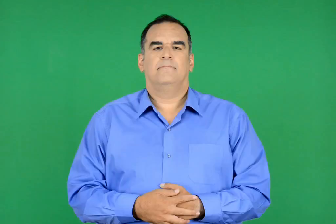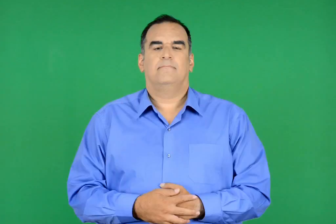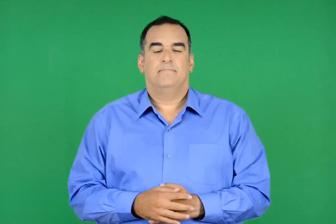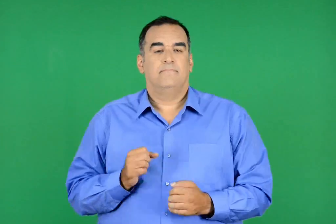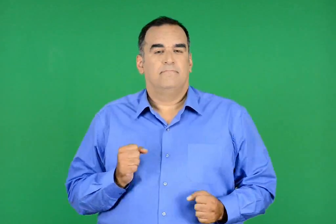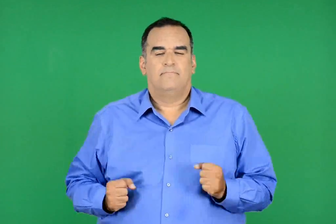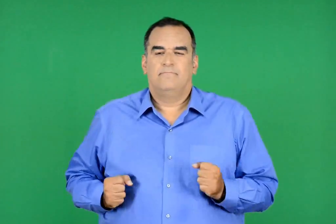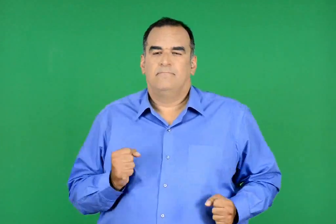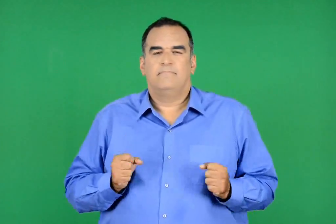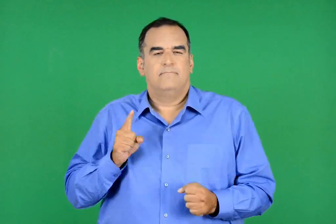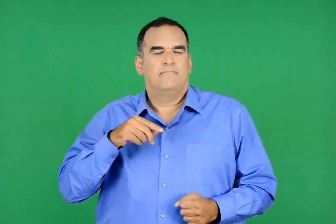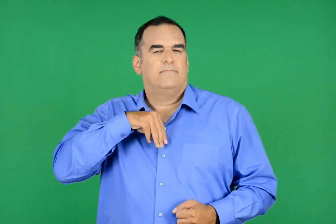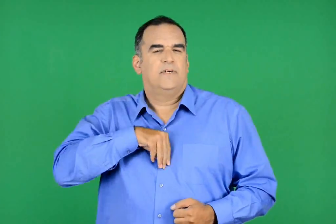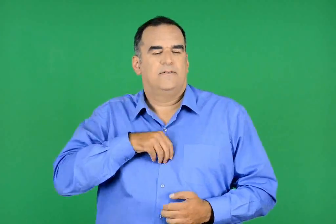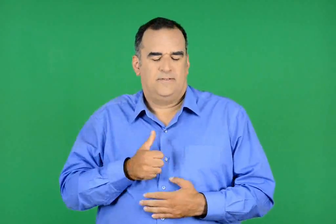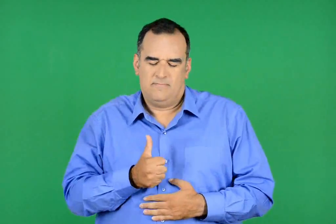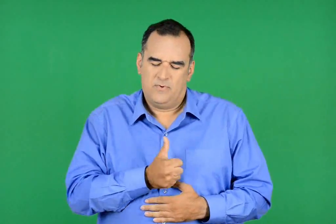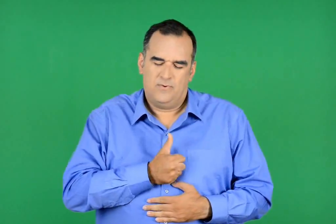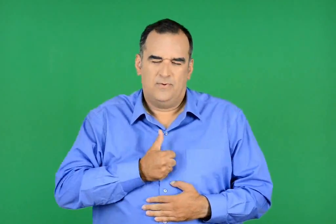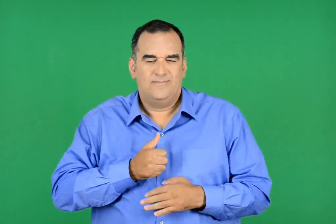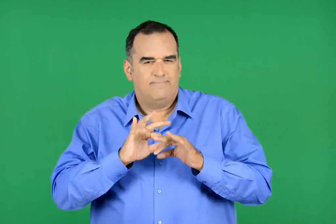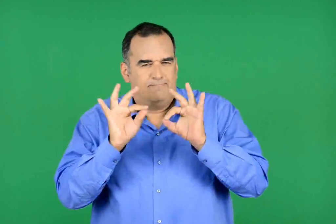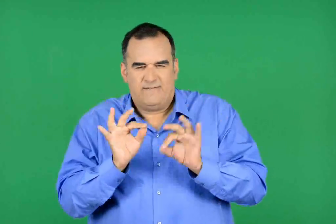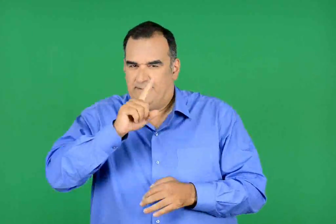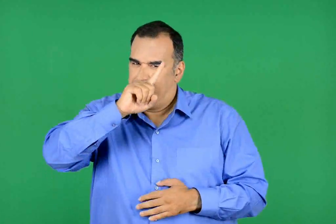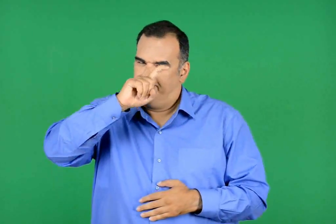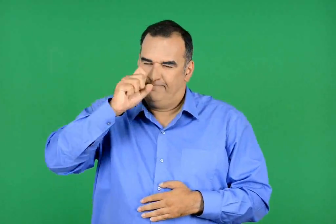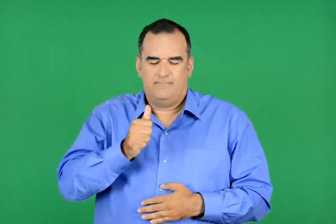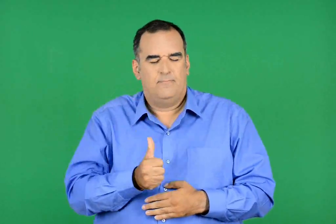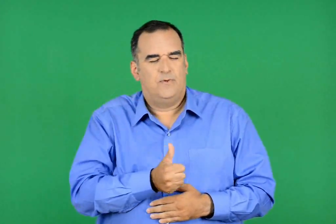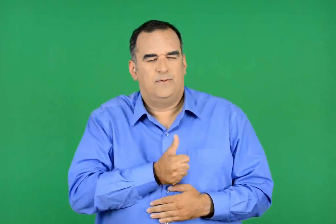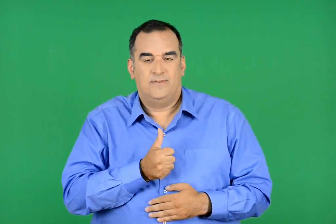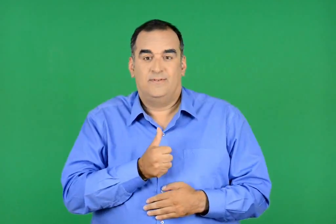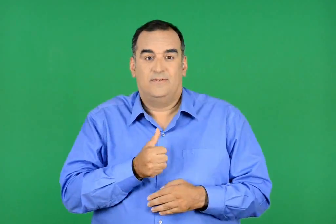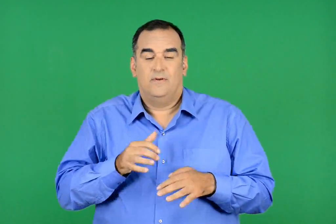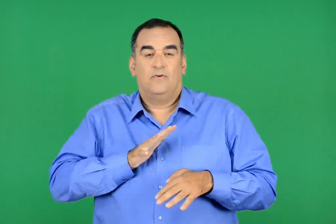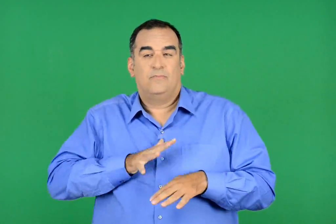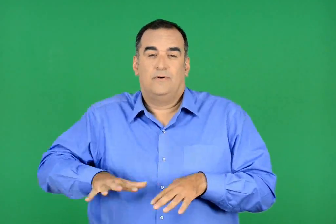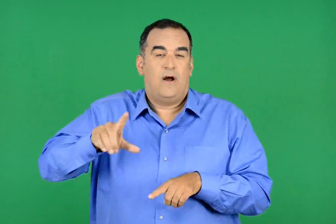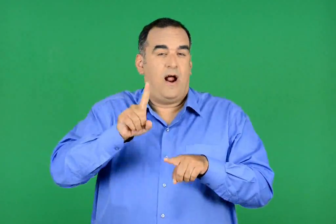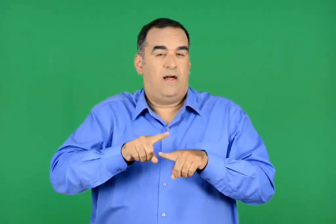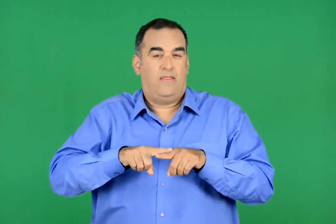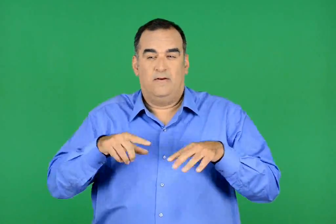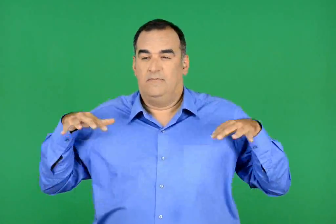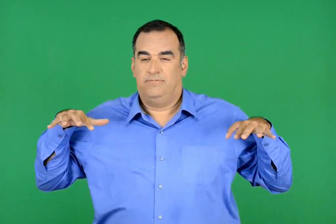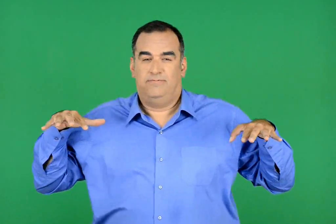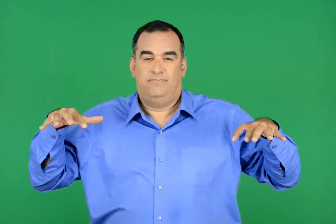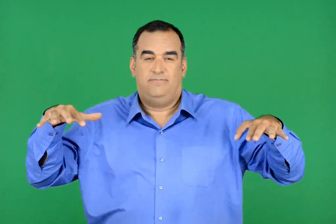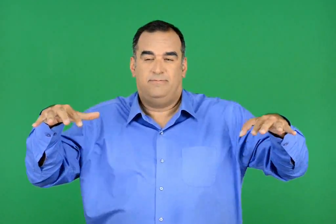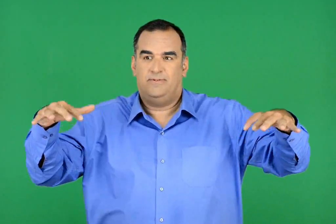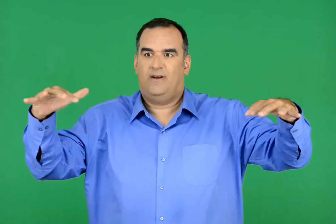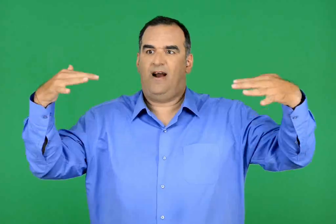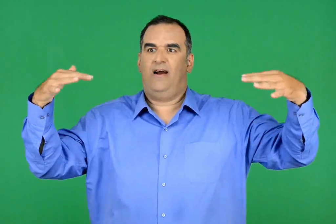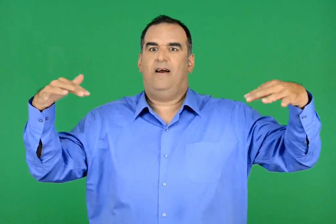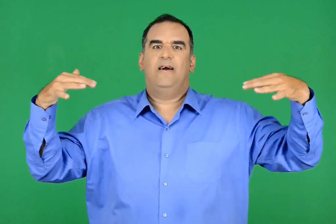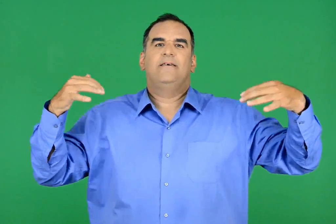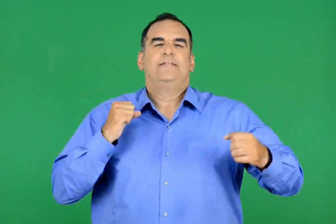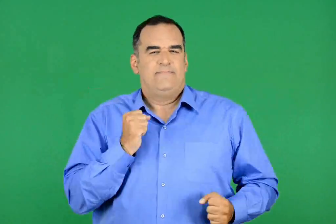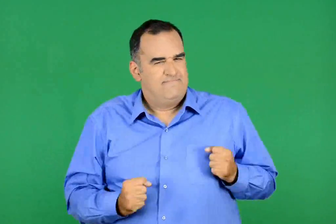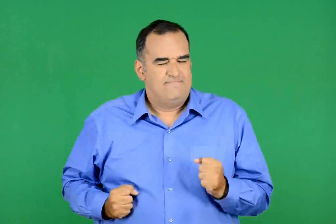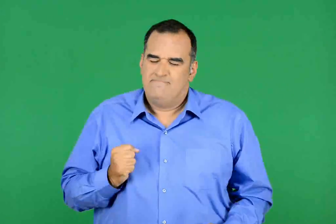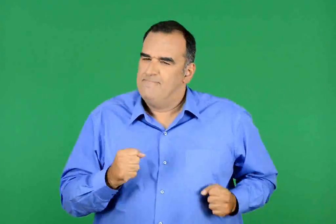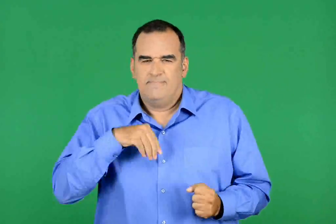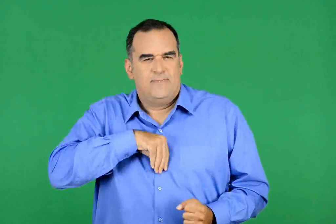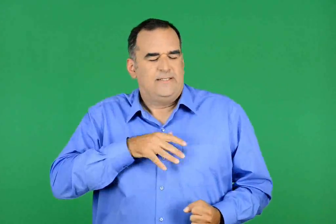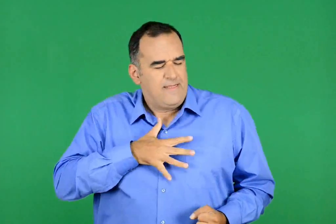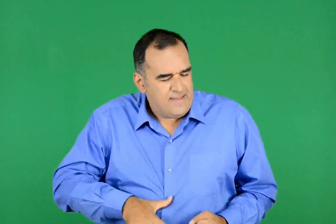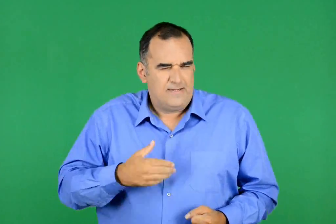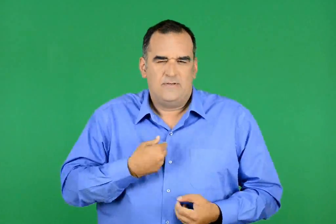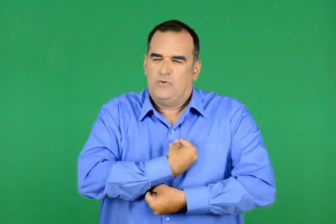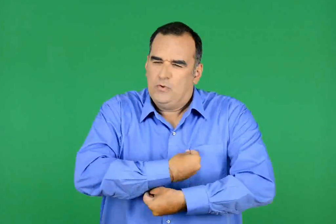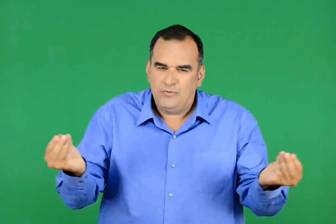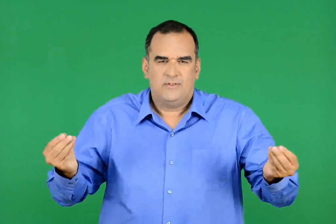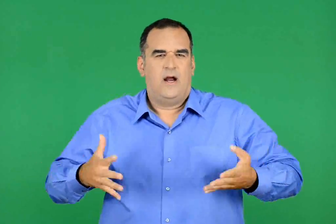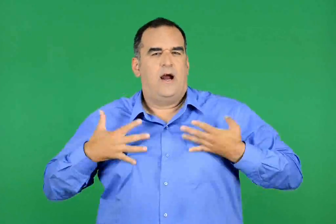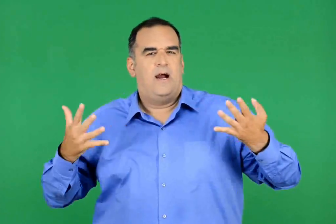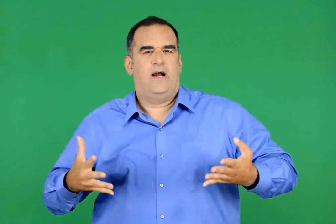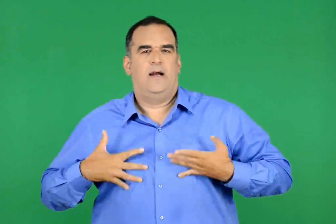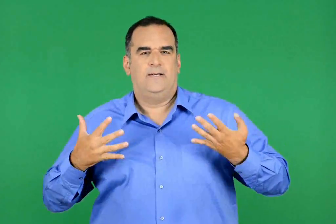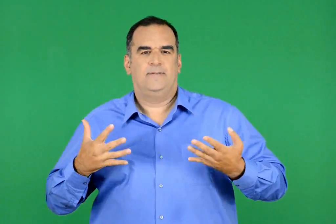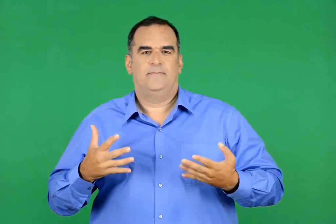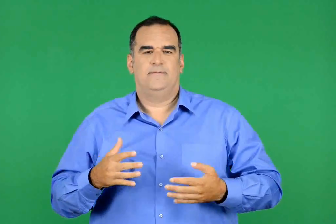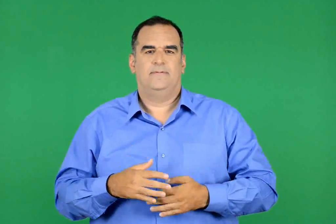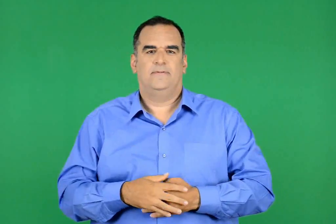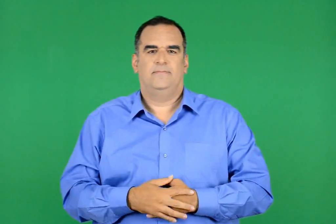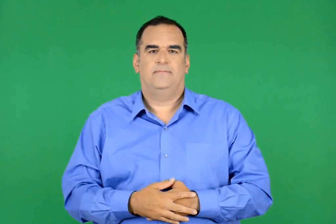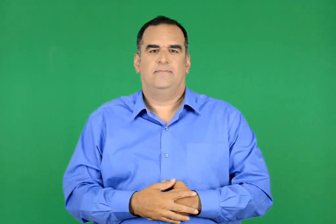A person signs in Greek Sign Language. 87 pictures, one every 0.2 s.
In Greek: παρά όλο που ένιωθε απερίγραπτη µοναξιά , χαμογελούσε συνεχώς σε αυτή την ελλάδα που τον συνόδευε. κι ο πόθος να χαροποιήσει αυτόν τον κόσμο θρονιάστηκε στην καρδιά του
